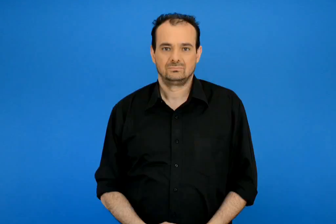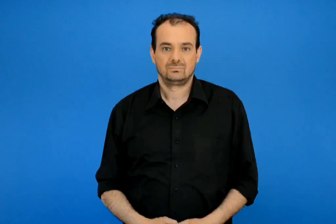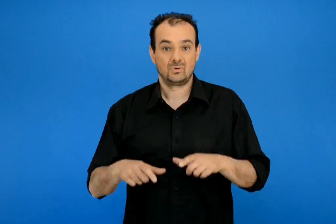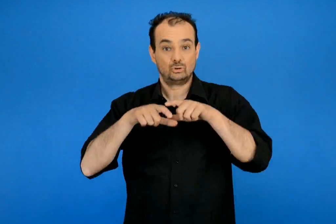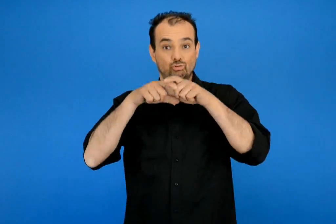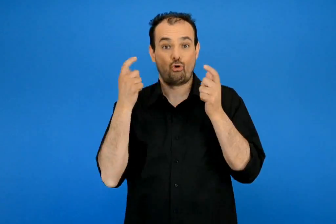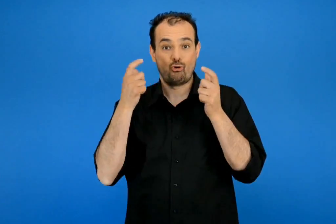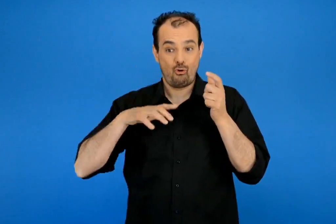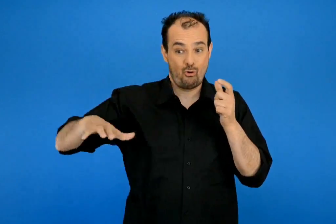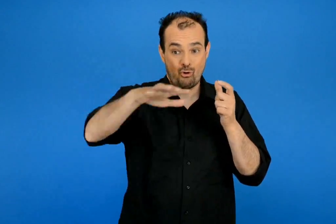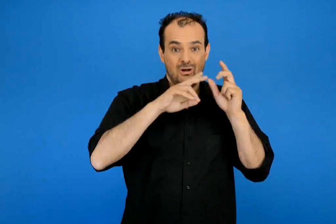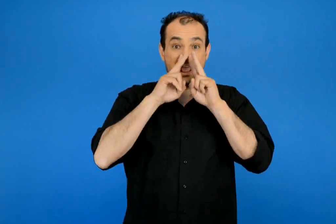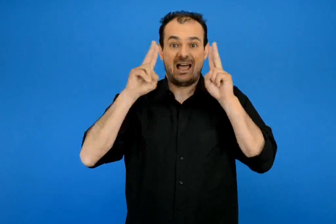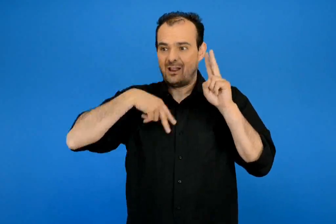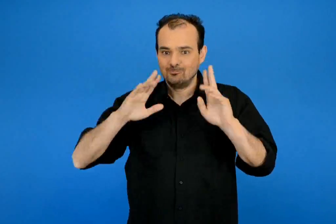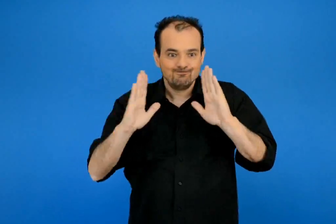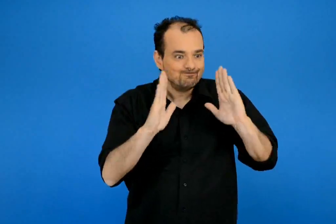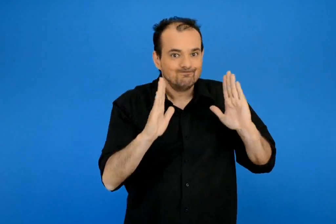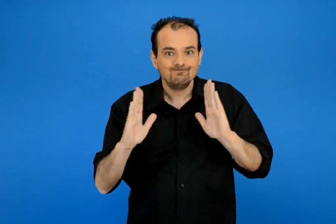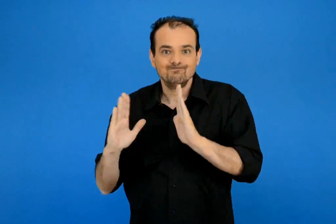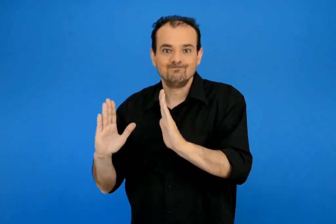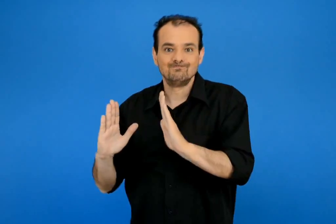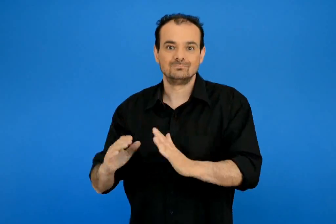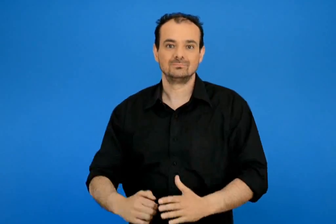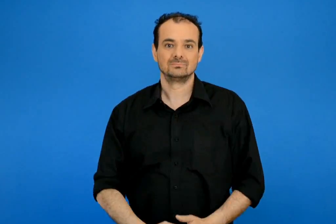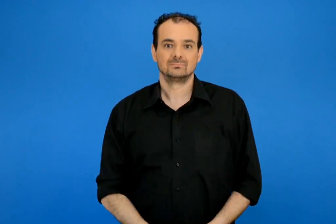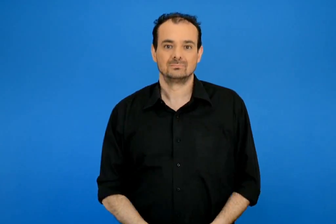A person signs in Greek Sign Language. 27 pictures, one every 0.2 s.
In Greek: κρατάμε όλοι το σχολείο καθαρό
